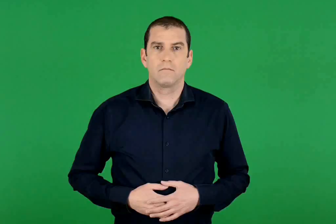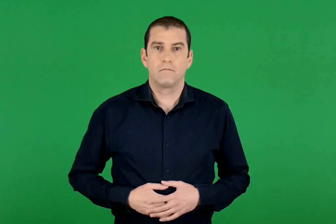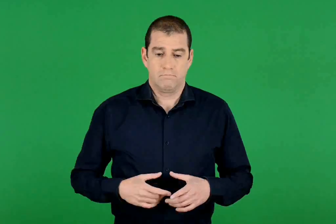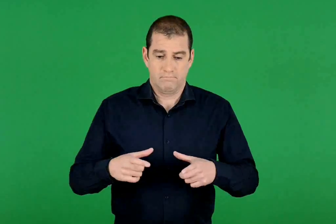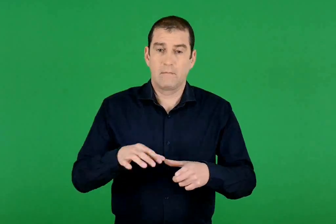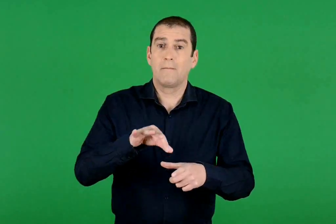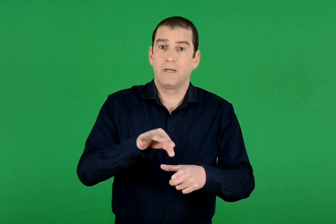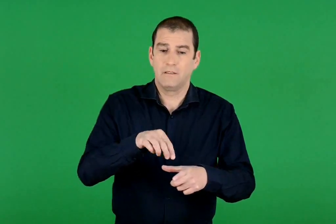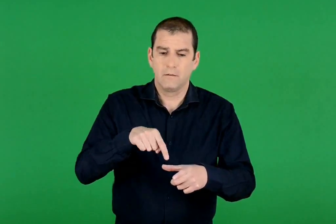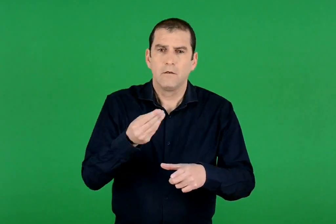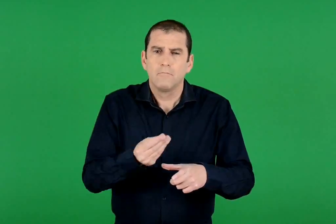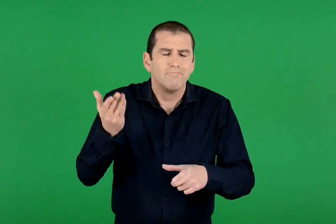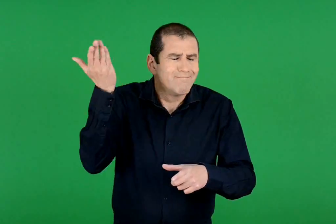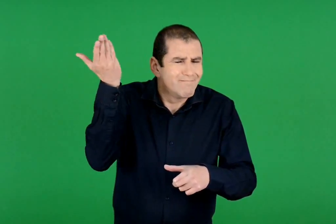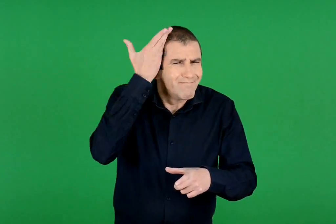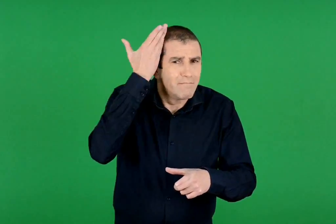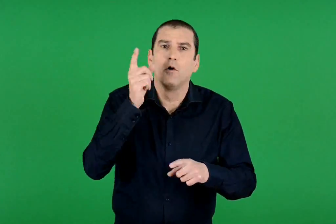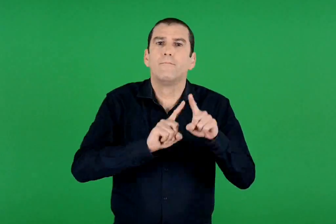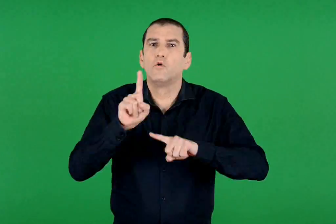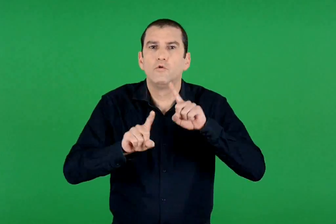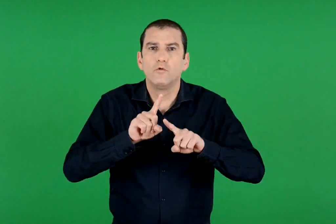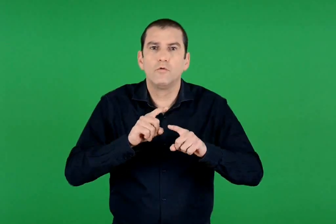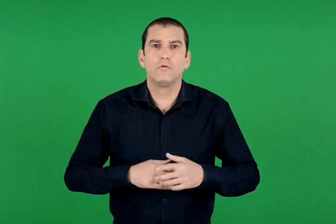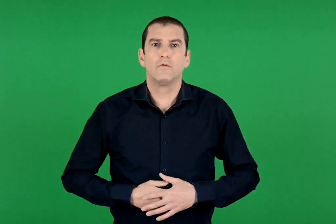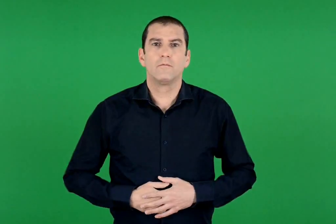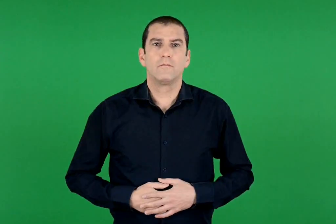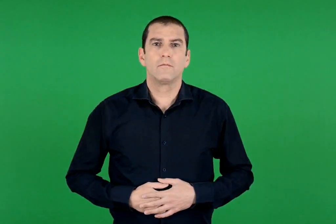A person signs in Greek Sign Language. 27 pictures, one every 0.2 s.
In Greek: ποιος μεζές είναι ο πιο ακριβός ;
